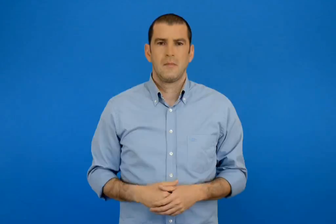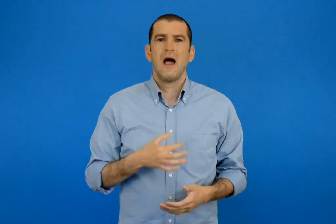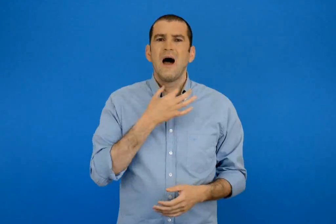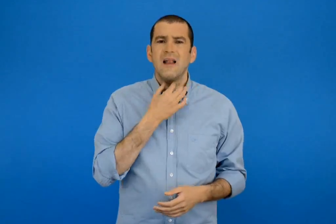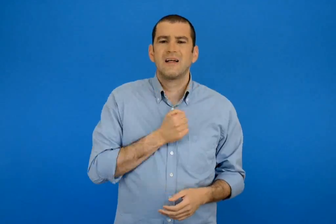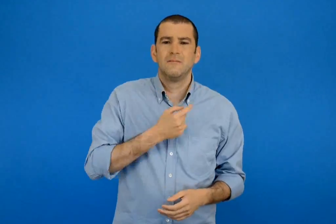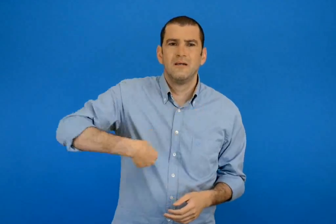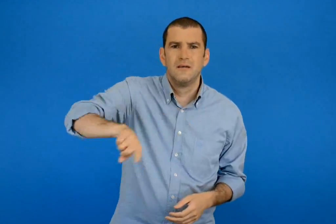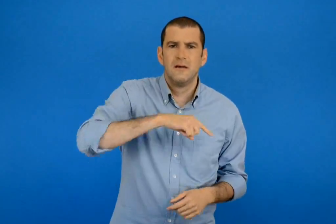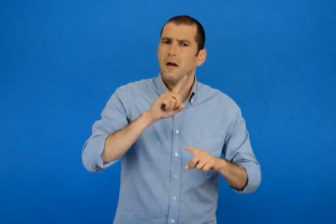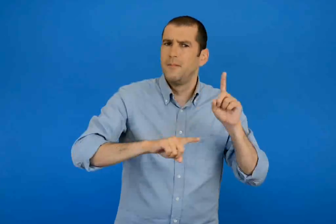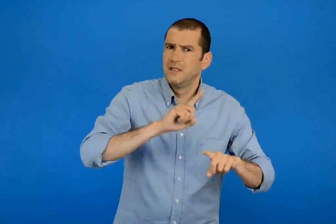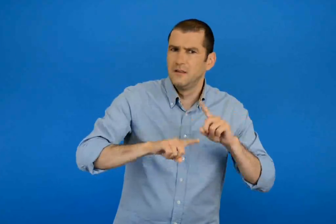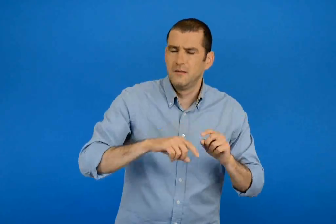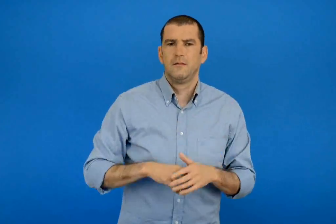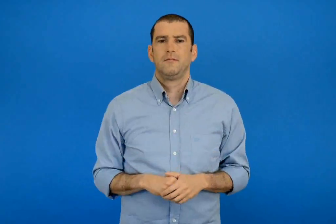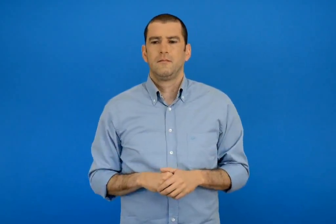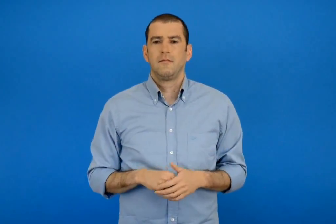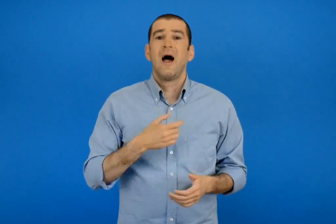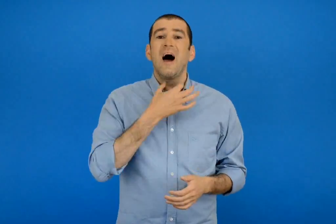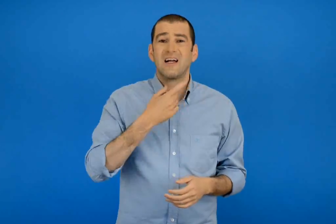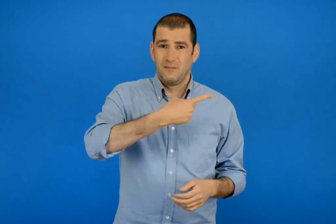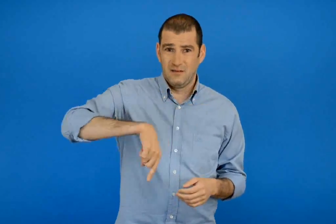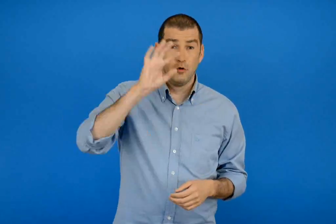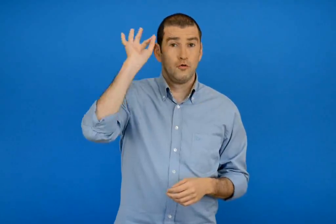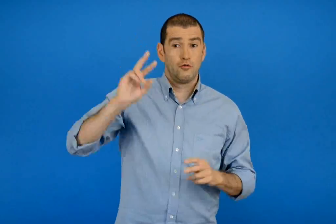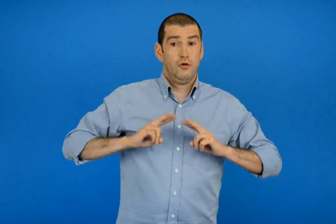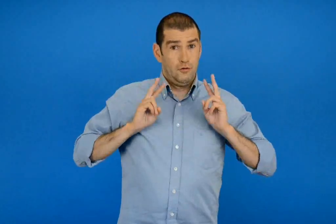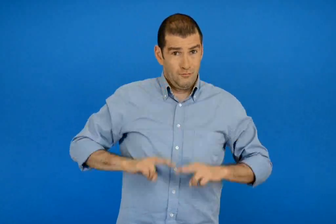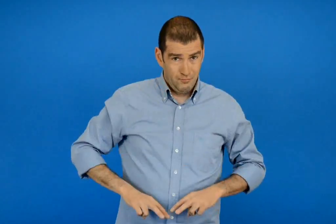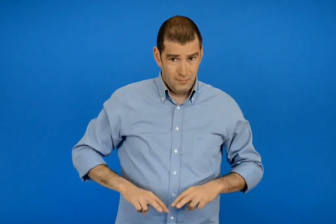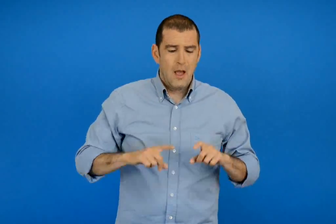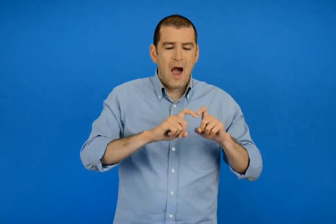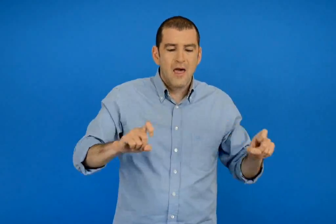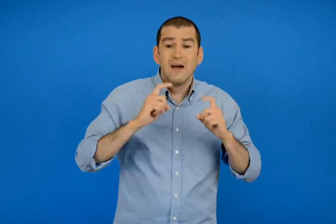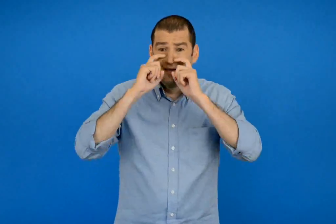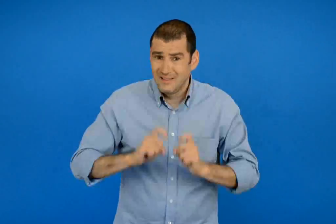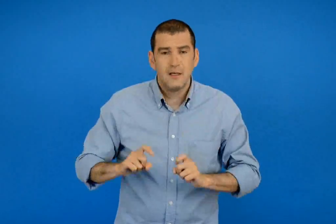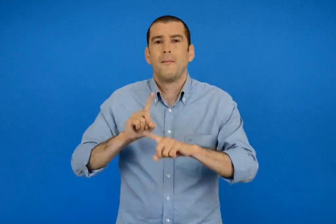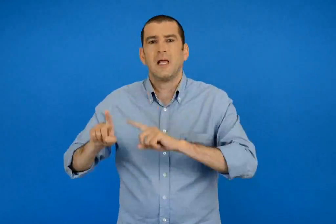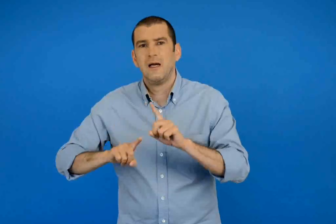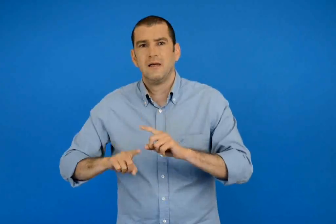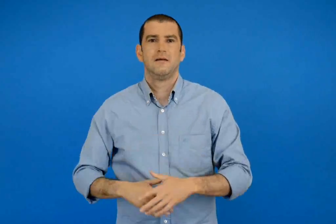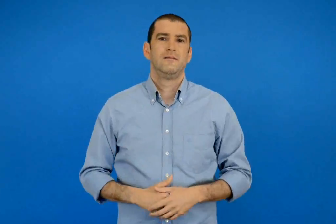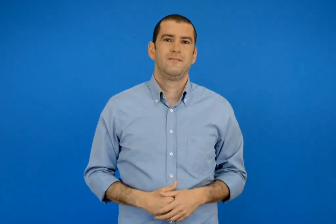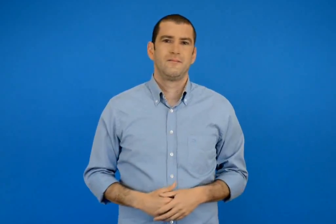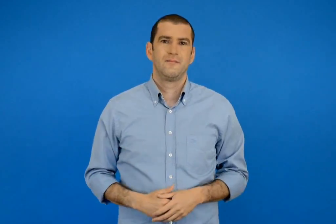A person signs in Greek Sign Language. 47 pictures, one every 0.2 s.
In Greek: ποιες είναι οι ανάγκες µας ; ποια αγαθά μας είναι απαραίτητα για να ικανοποιήσουμε τις ανάγκες µας ;
